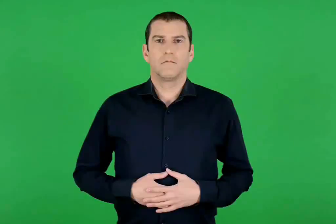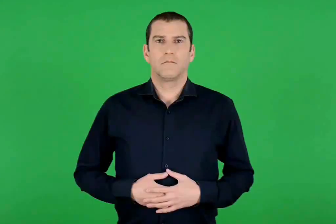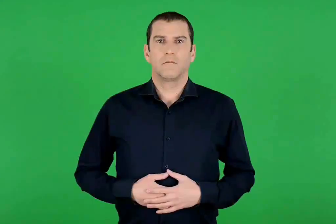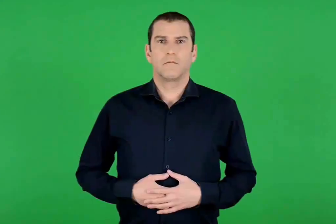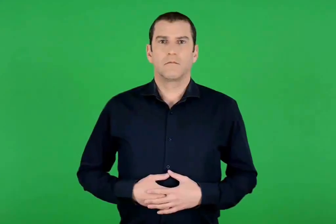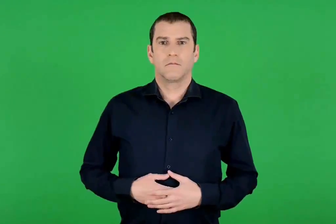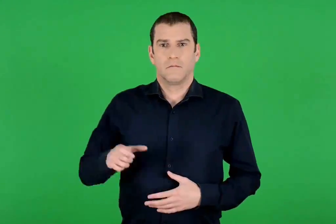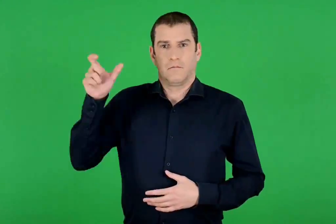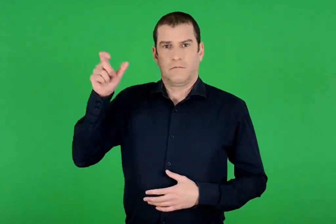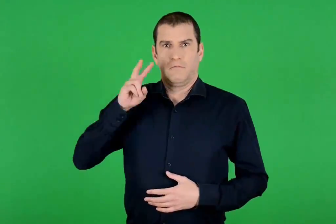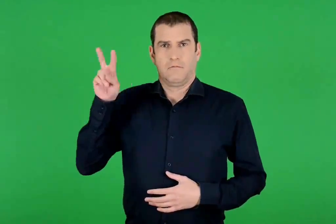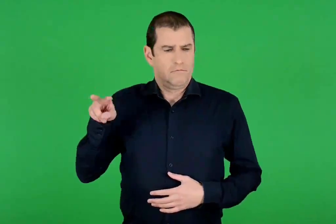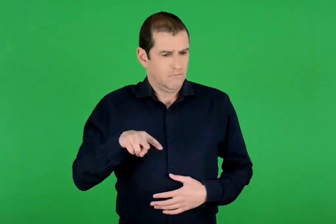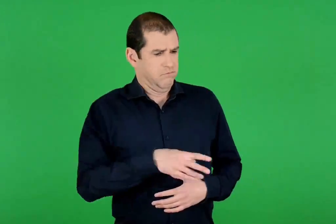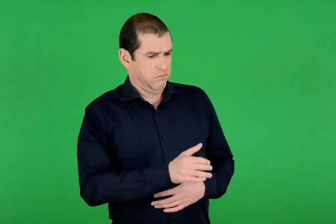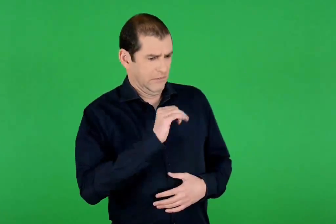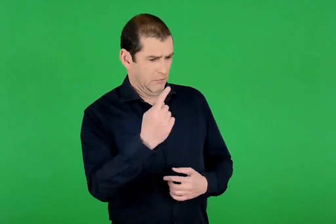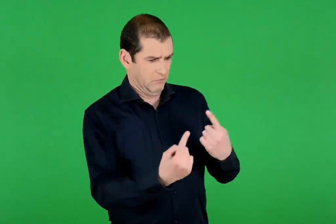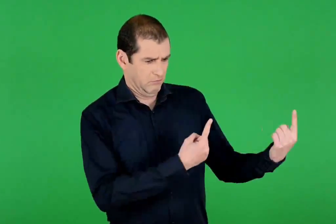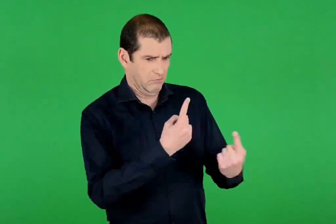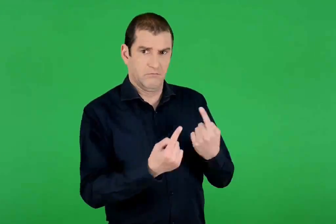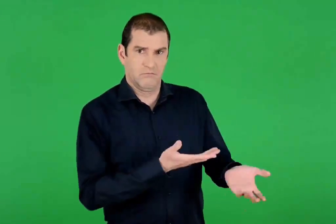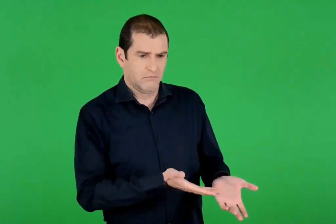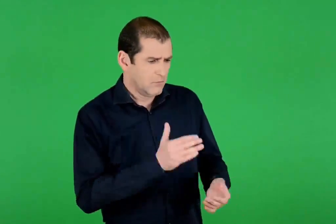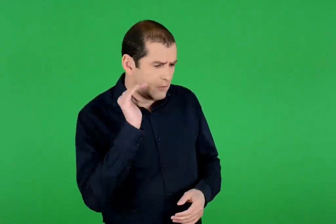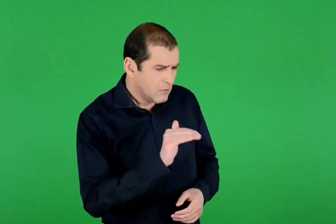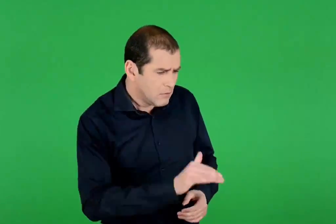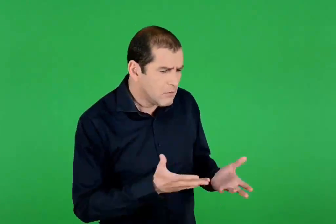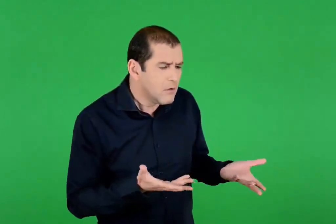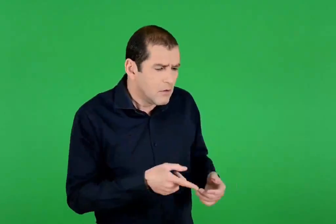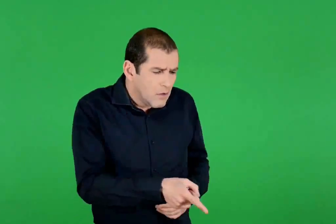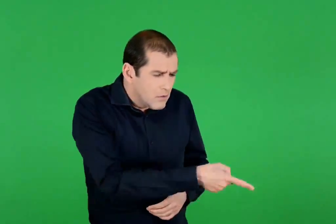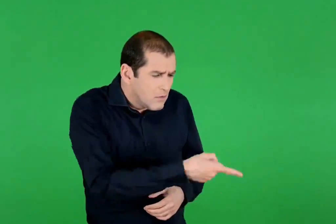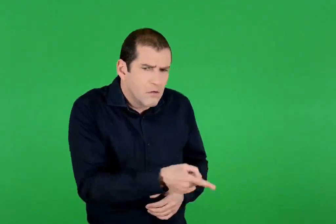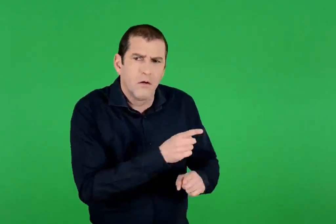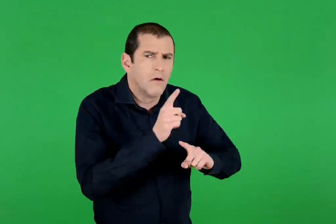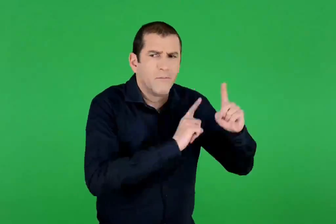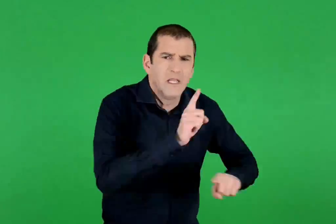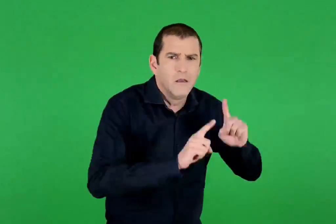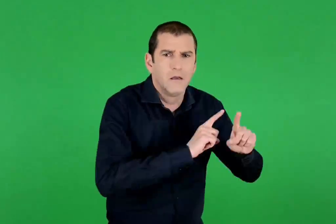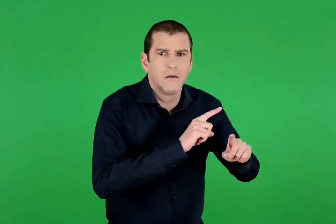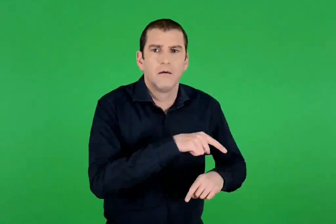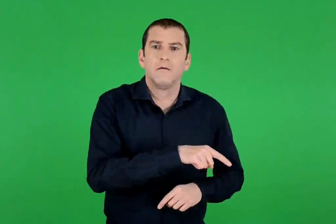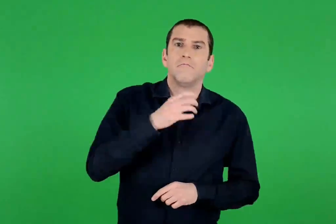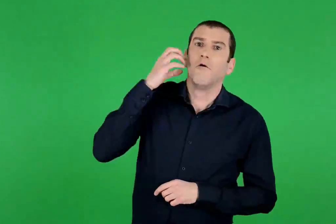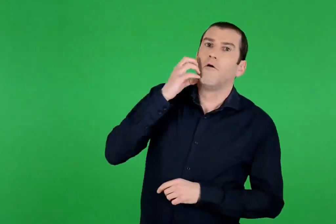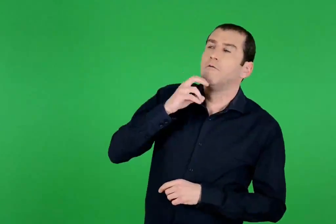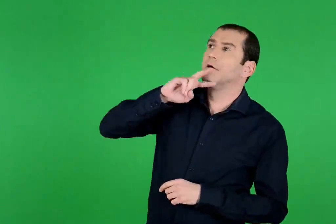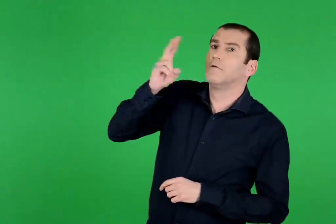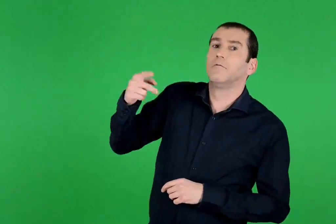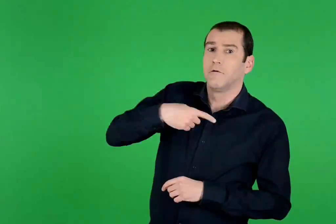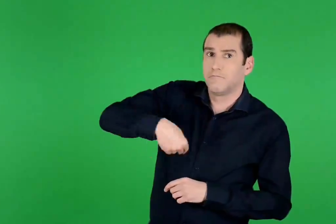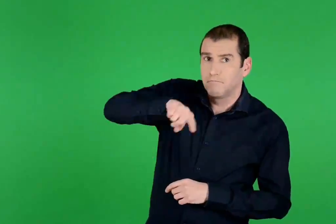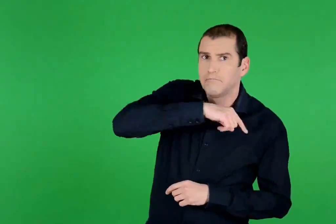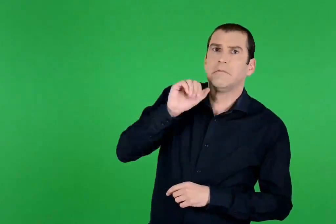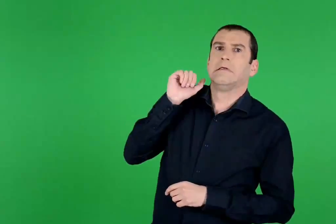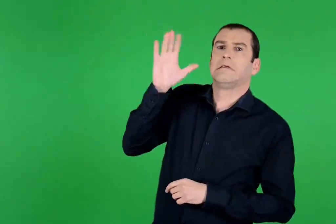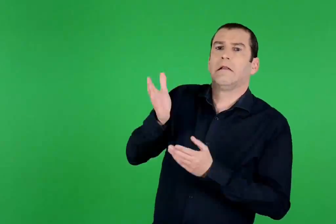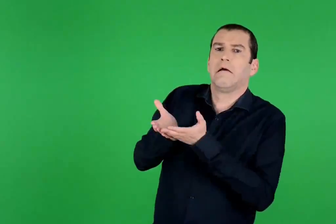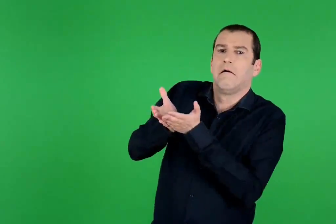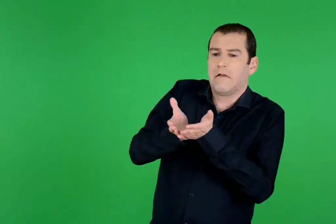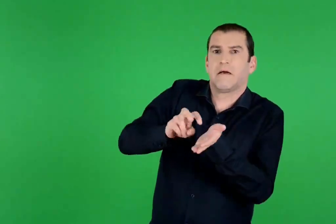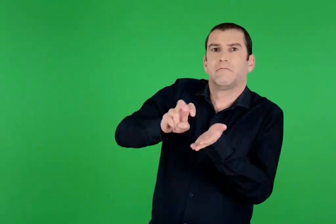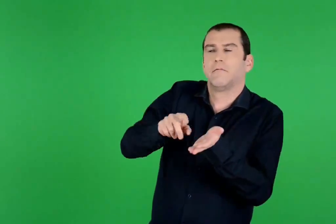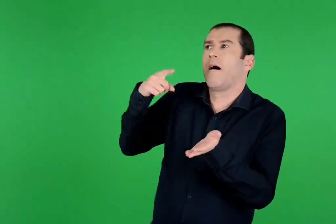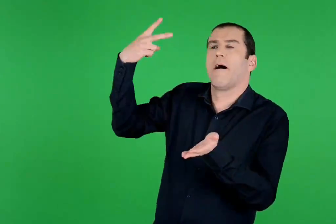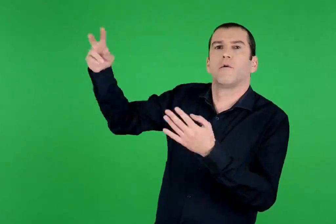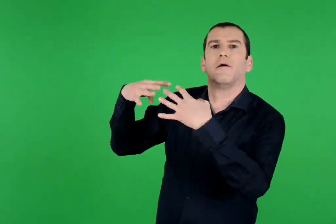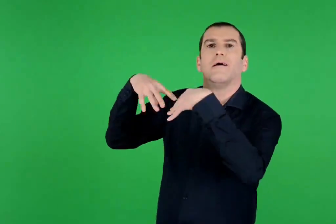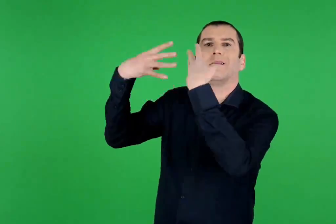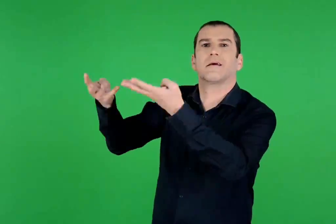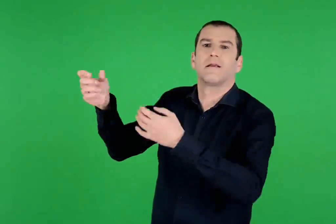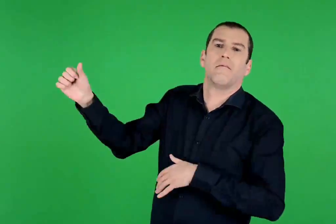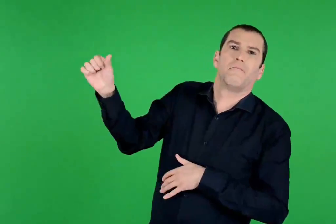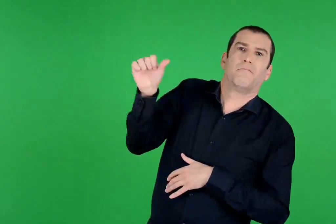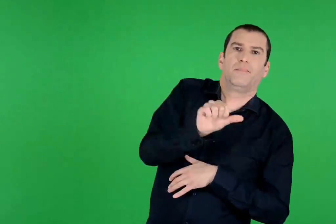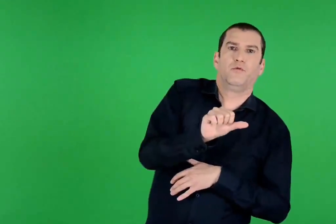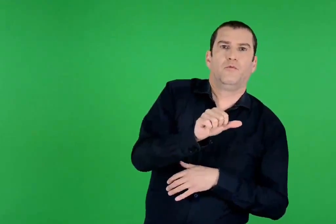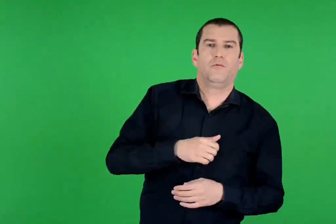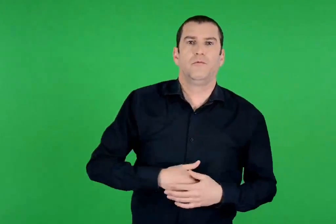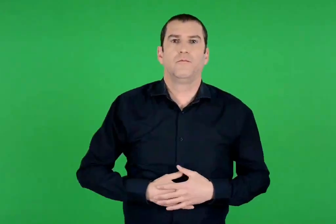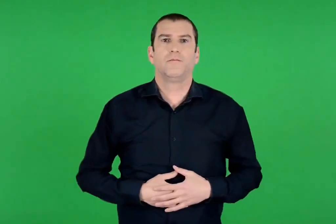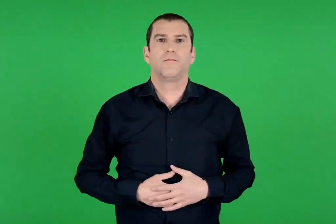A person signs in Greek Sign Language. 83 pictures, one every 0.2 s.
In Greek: τότε είδε τους ξένους και τους ρώτησε άγρια ποιοι είστε εσείς ;. ξένοι ναυαγοί , γυρίζουμε από την τροία , του είπε ο οδυσσέας
